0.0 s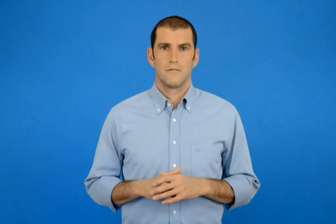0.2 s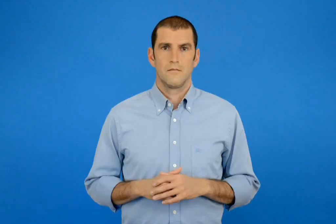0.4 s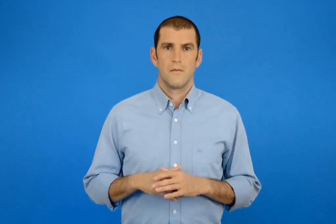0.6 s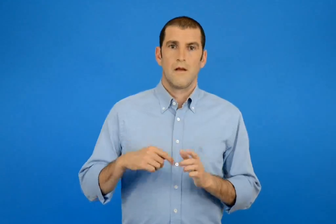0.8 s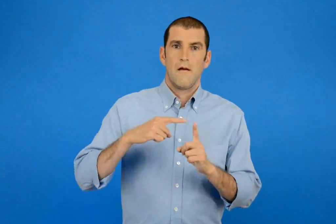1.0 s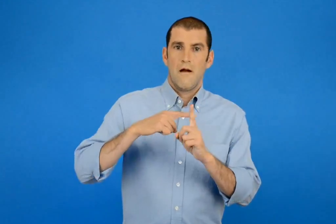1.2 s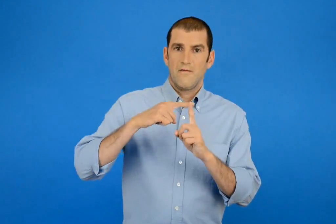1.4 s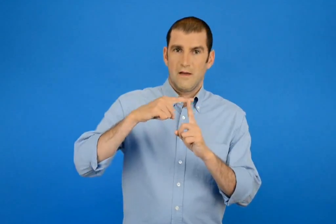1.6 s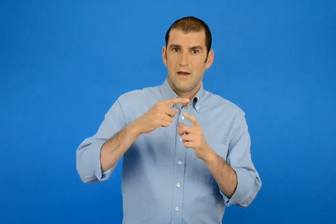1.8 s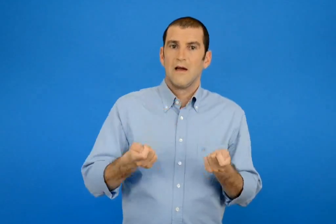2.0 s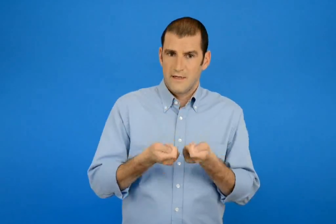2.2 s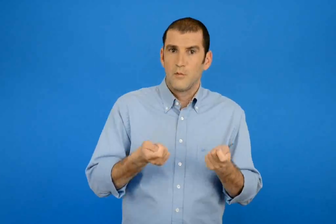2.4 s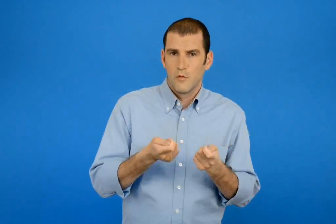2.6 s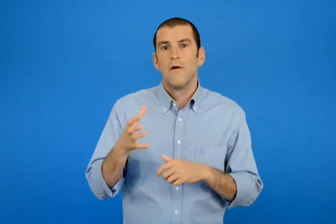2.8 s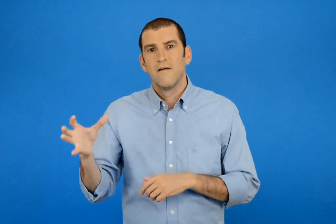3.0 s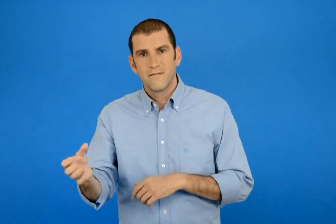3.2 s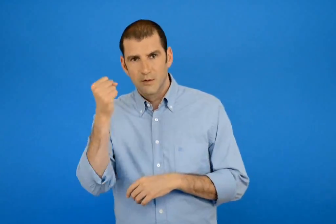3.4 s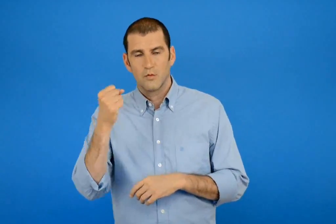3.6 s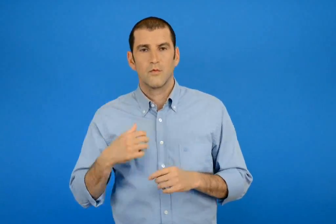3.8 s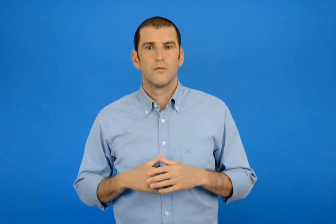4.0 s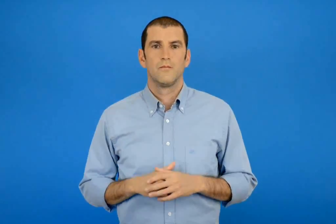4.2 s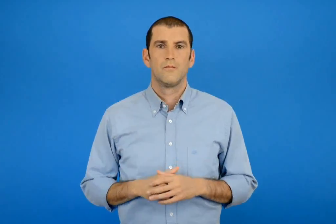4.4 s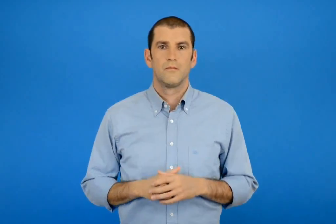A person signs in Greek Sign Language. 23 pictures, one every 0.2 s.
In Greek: χρησιμοποιώ τον άβακα και βρίσκω
